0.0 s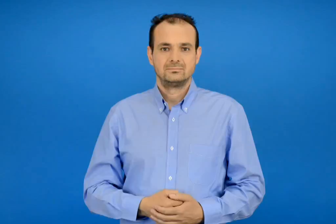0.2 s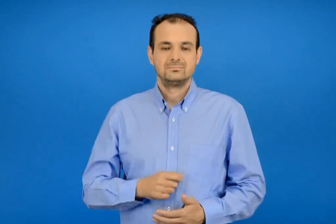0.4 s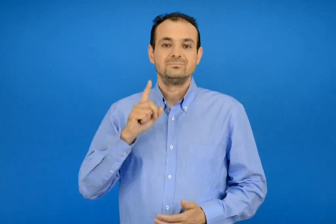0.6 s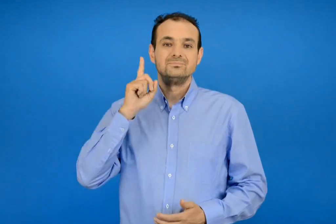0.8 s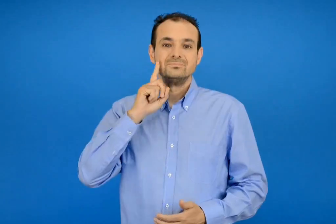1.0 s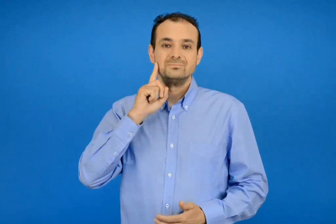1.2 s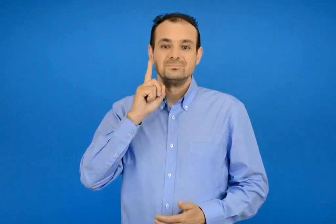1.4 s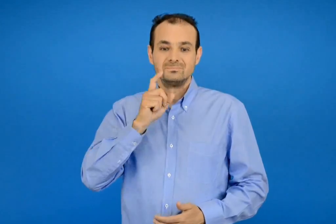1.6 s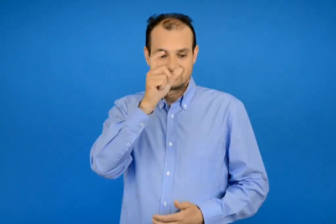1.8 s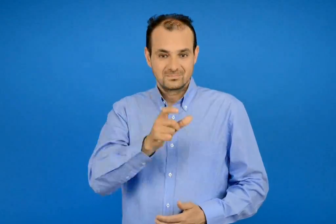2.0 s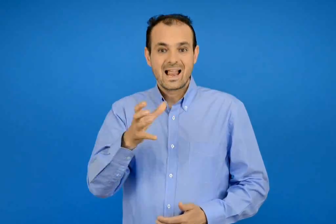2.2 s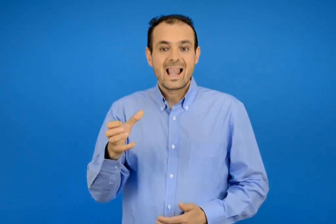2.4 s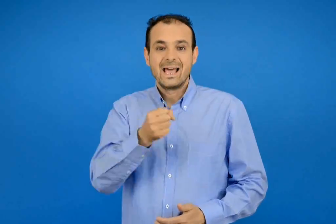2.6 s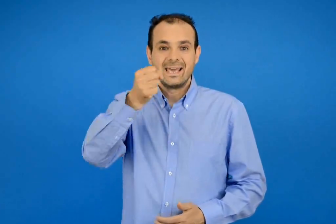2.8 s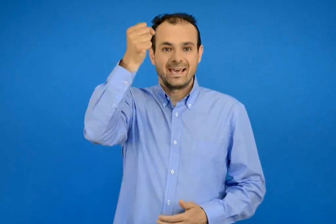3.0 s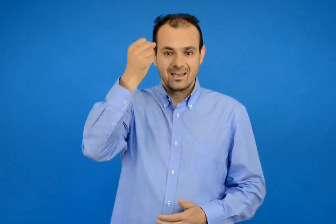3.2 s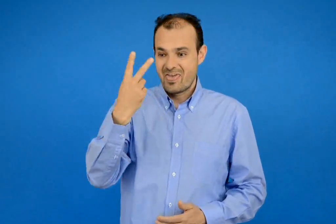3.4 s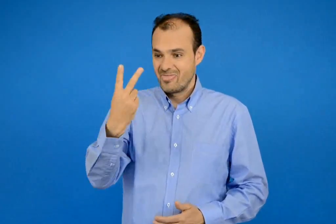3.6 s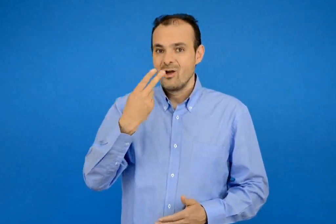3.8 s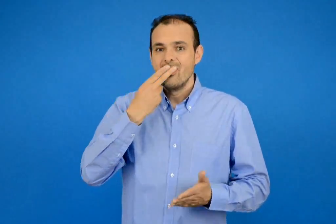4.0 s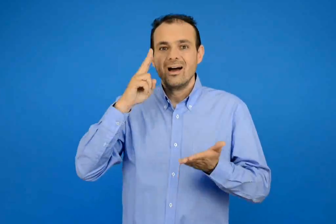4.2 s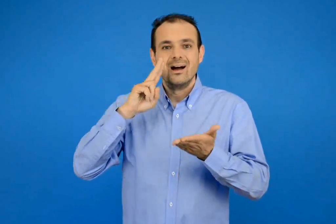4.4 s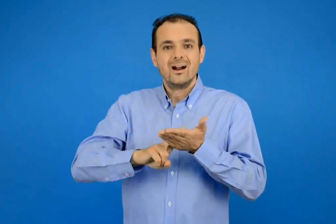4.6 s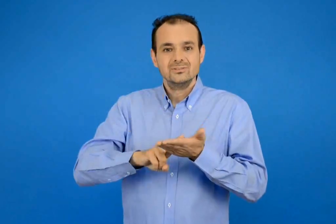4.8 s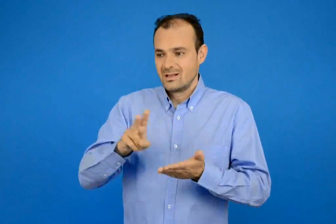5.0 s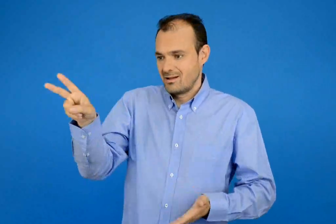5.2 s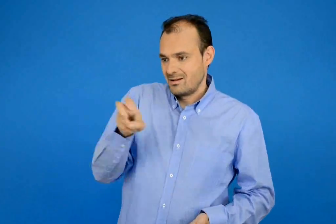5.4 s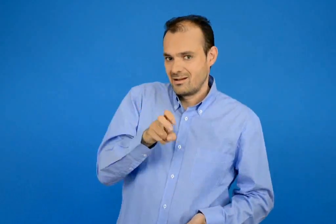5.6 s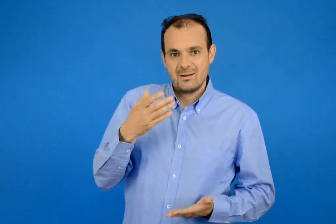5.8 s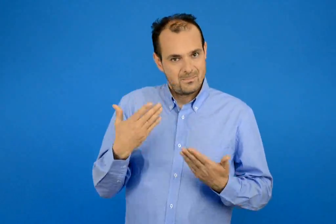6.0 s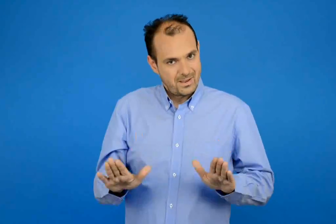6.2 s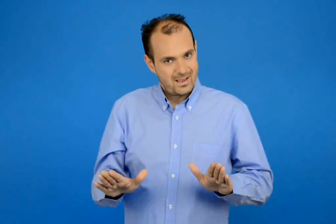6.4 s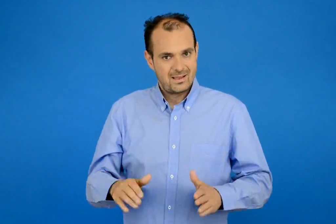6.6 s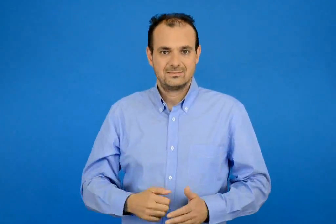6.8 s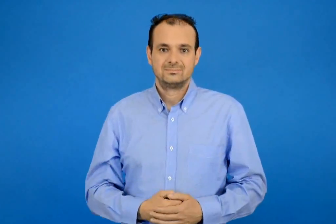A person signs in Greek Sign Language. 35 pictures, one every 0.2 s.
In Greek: πηρέ από τη νίκη δύο γραμματόσημα
